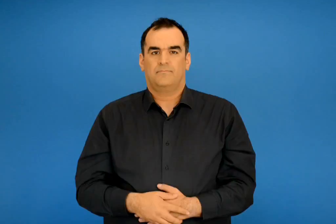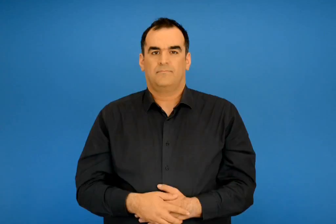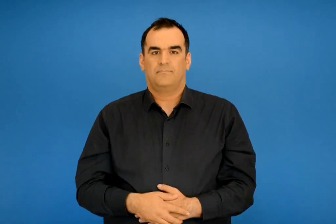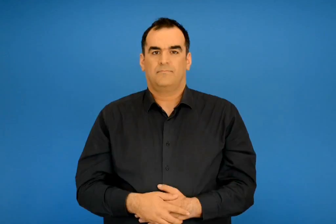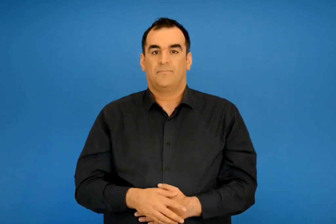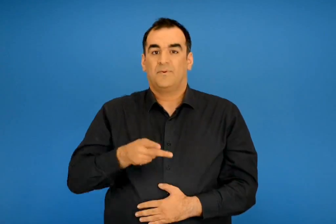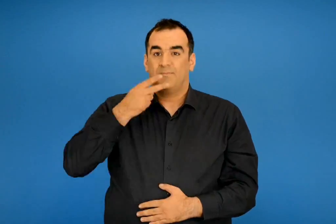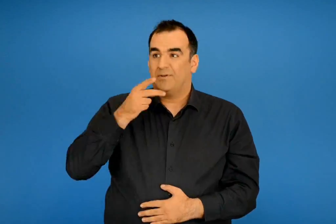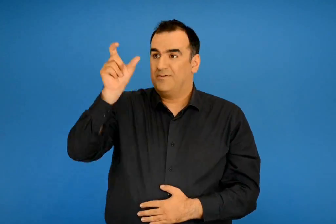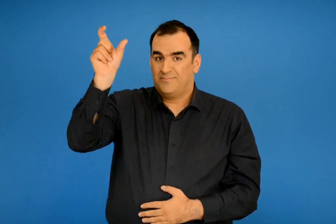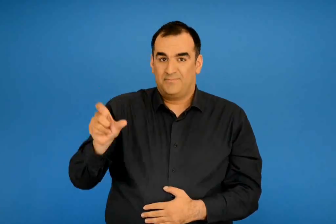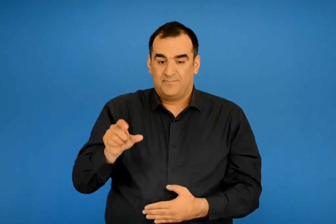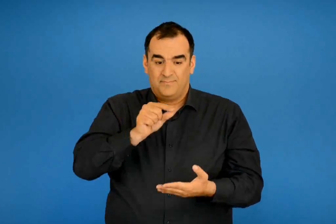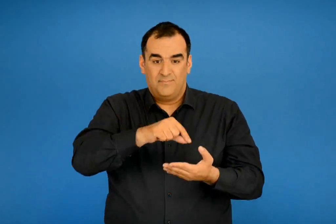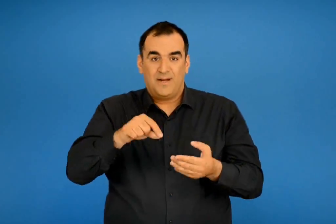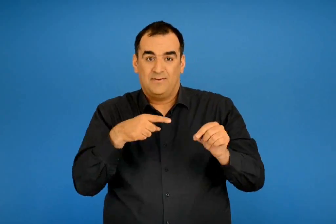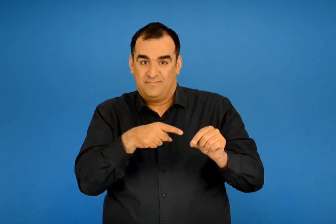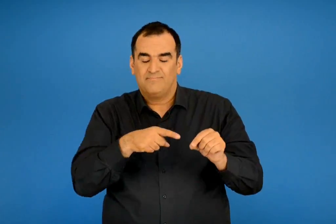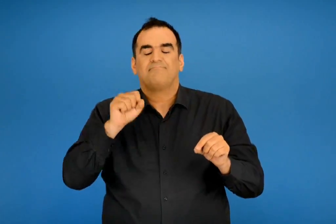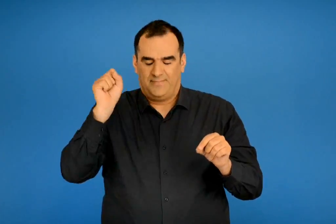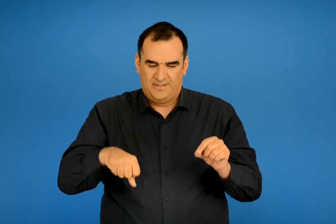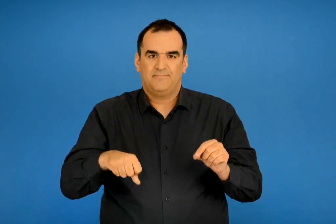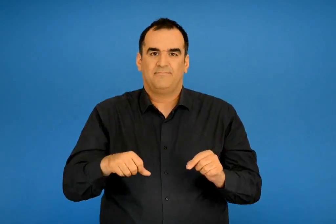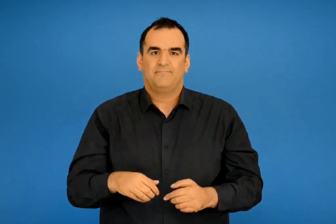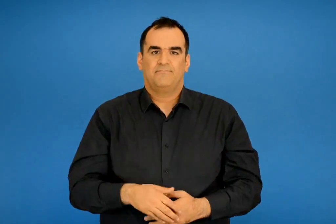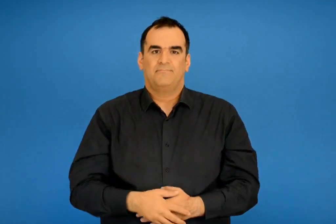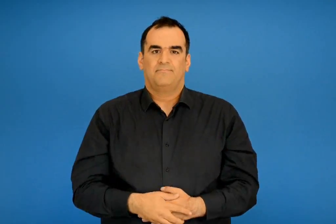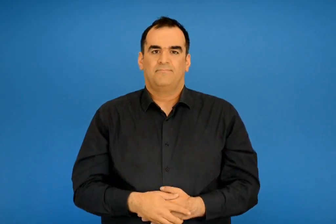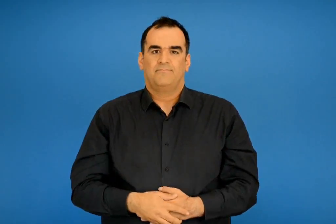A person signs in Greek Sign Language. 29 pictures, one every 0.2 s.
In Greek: είναι στα χεριά ενός ποιητή είναι
